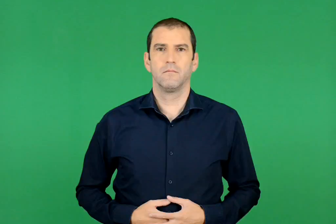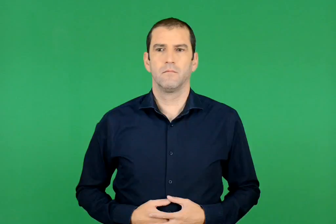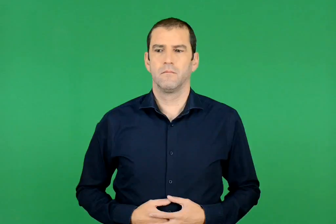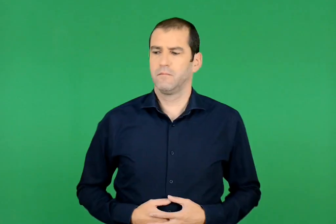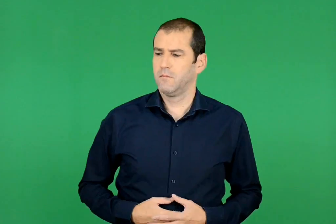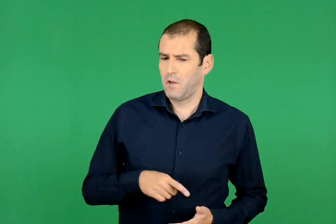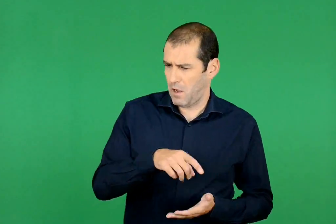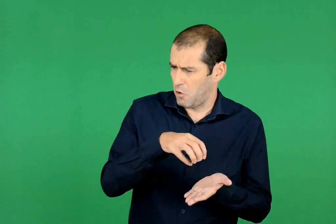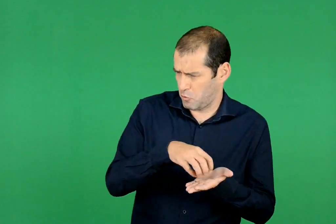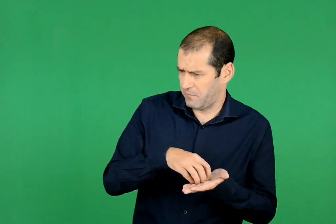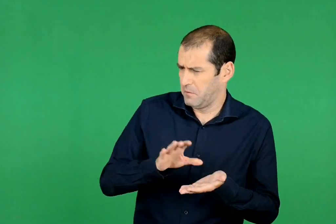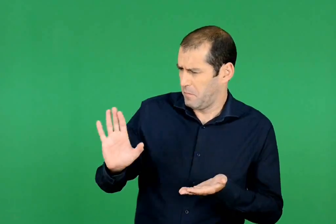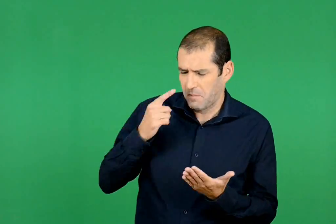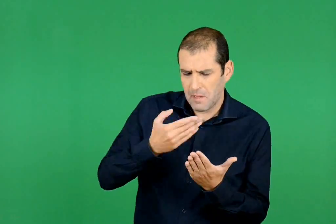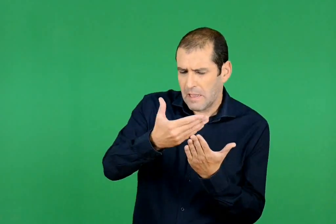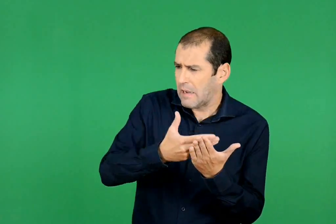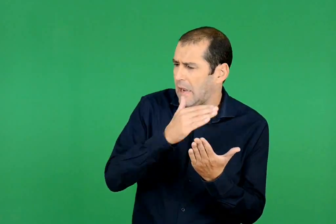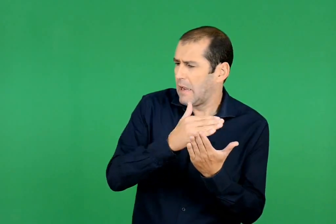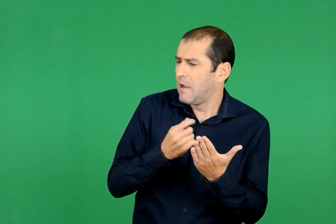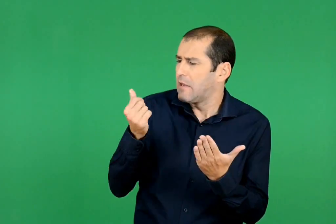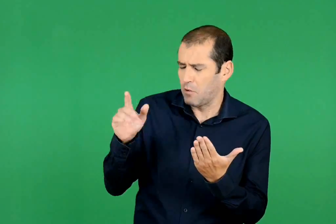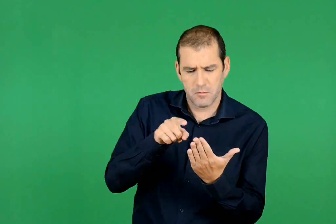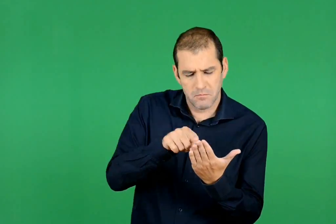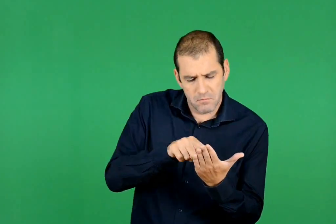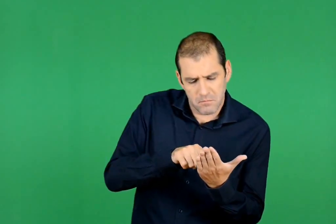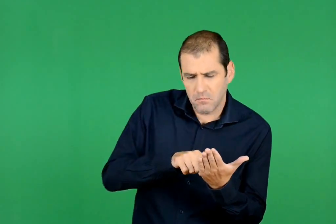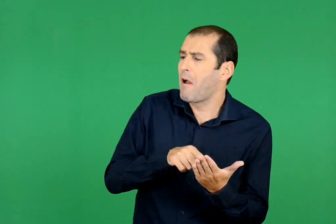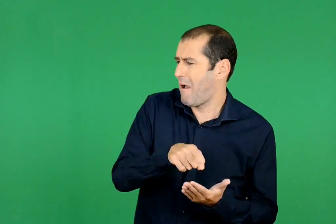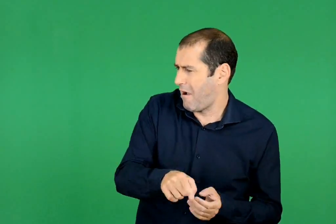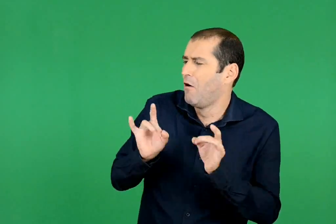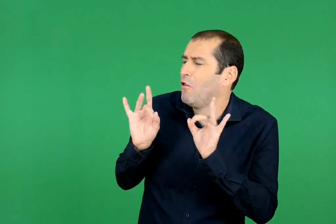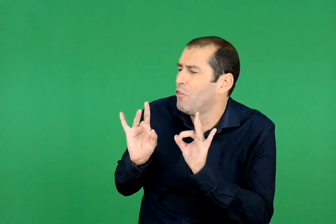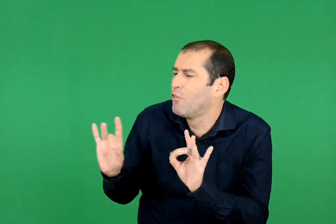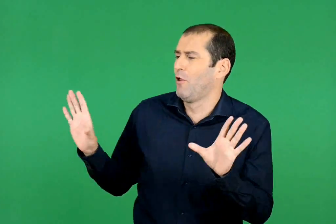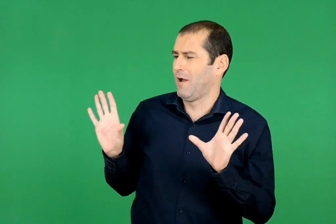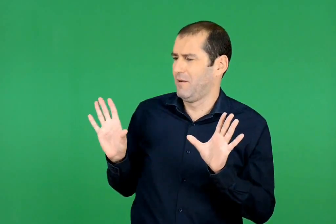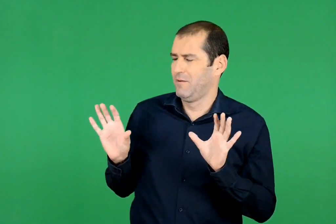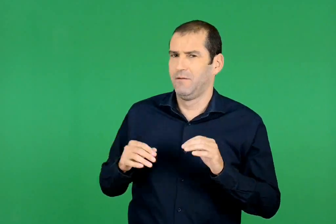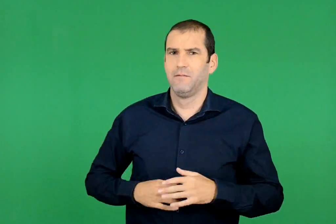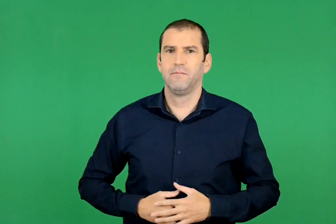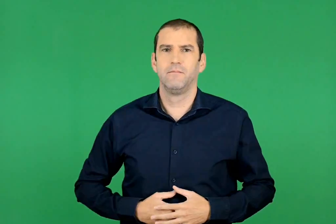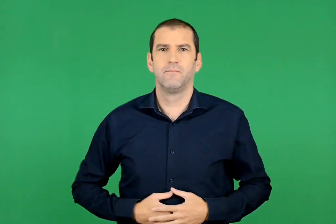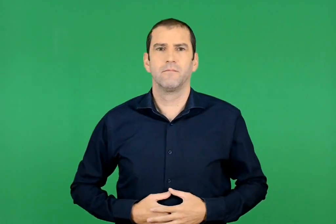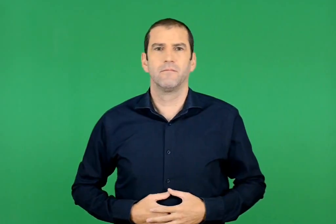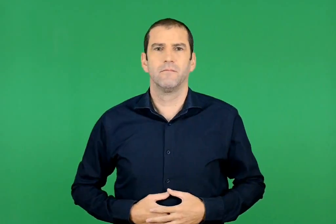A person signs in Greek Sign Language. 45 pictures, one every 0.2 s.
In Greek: οι τρούφες ; για να δω τον τιμοκατάλογο δωρεάν
